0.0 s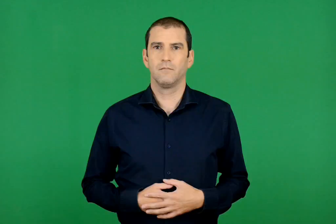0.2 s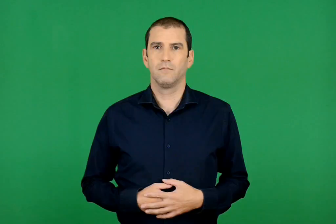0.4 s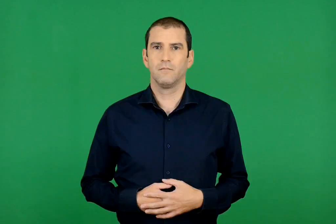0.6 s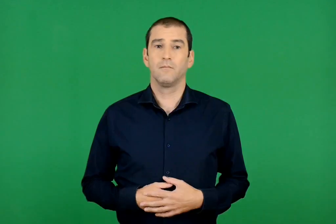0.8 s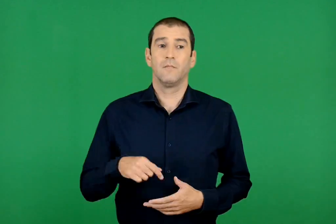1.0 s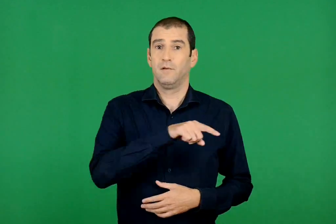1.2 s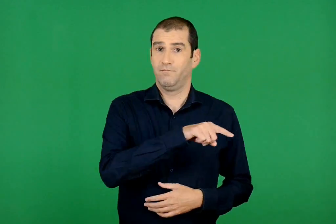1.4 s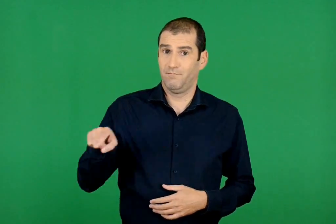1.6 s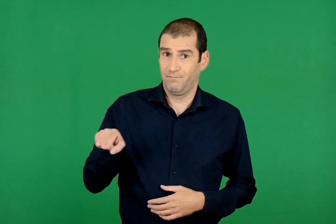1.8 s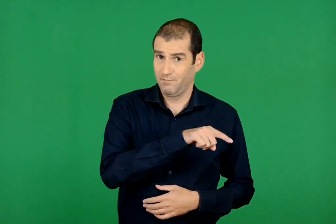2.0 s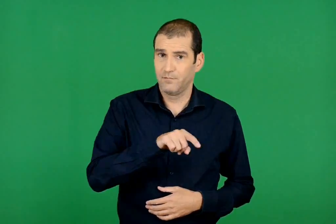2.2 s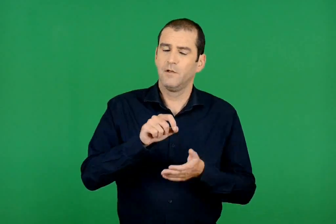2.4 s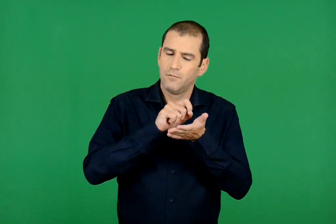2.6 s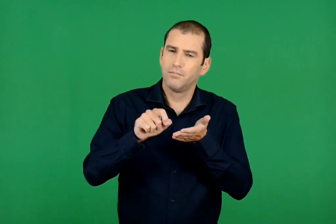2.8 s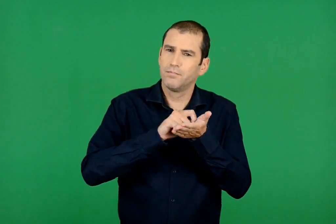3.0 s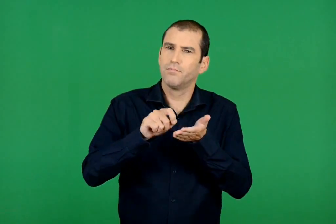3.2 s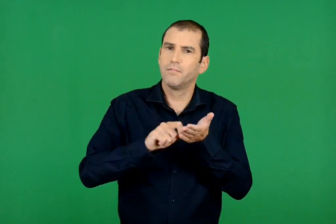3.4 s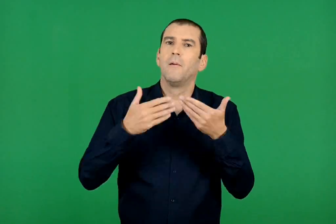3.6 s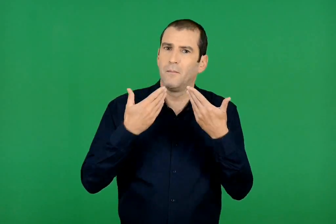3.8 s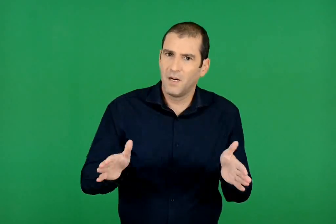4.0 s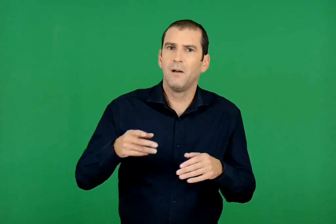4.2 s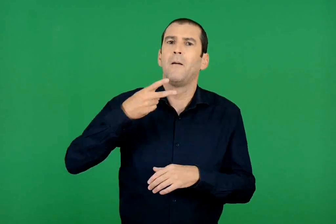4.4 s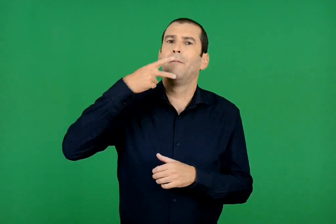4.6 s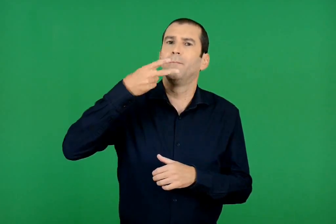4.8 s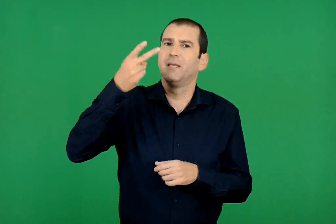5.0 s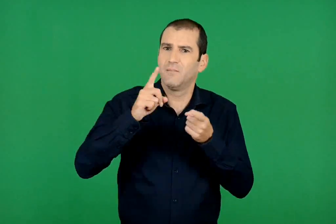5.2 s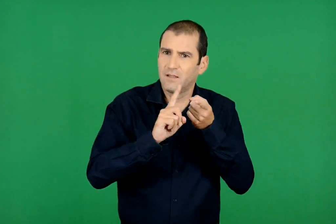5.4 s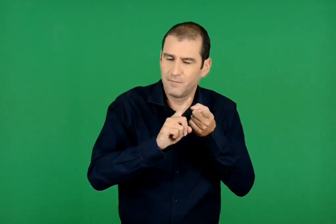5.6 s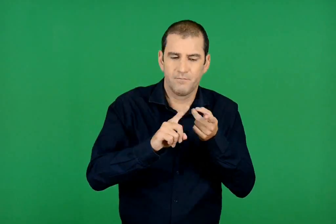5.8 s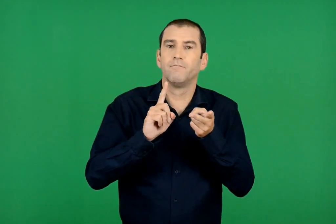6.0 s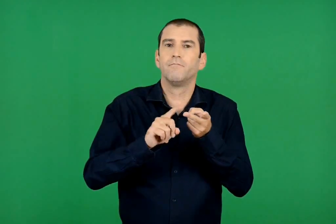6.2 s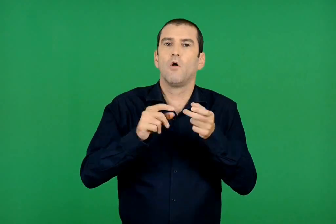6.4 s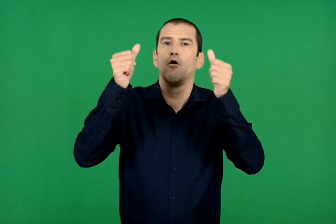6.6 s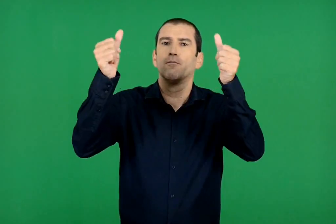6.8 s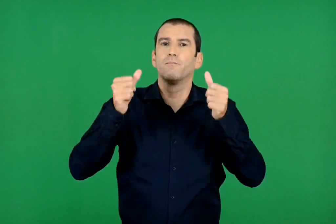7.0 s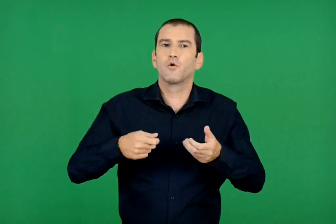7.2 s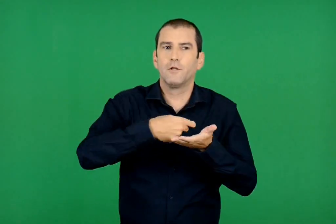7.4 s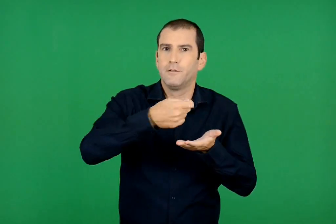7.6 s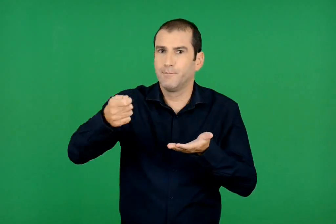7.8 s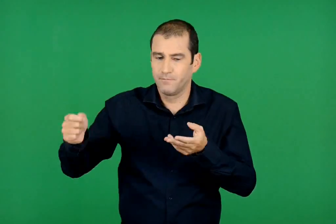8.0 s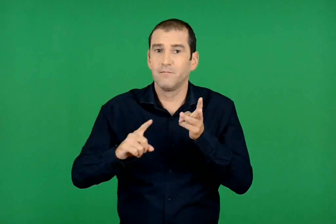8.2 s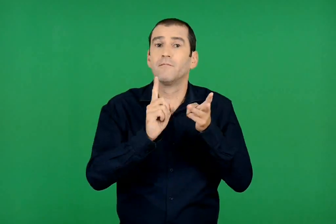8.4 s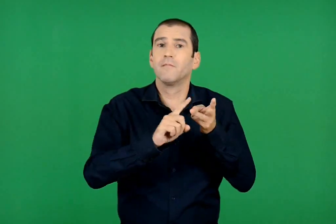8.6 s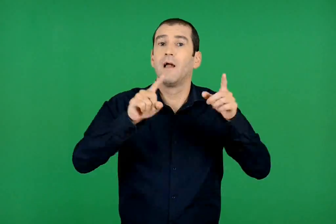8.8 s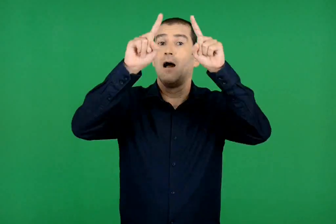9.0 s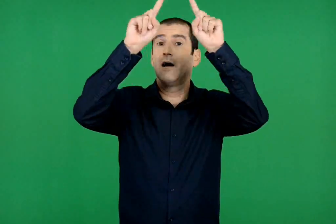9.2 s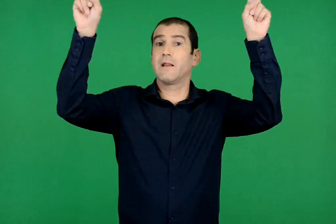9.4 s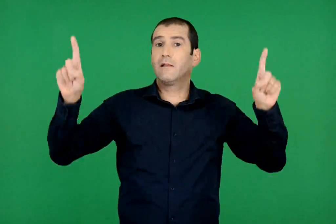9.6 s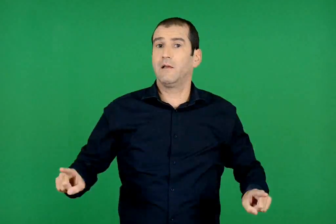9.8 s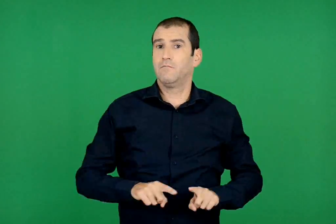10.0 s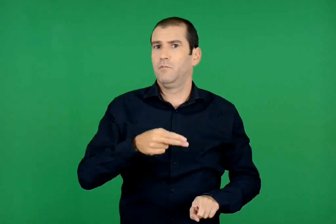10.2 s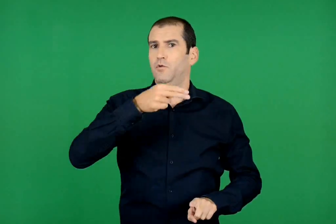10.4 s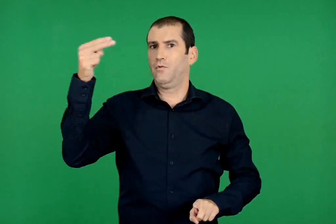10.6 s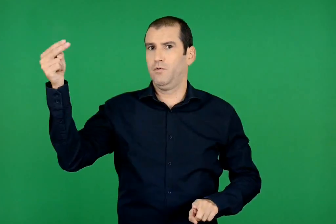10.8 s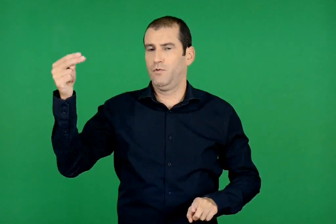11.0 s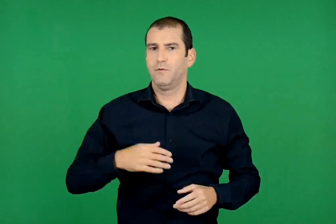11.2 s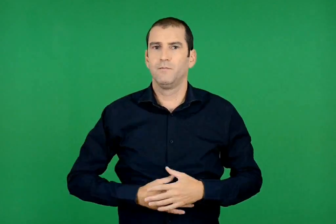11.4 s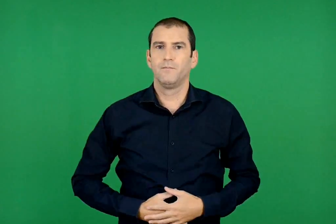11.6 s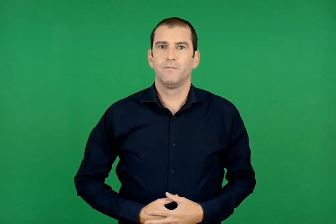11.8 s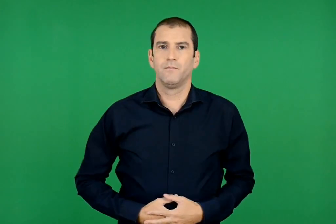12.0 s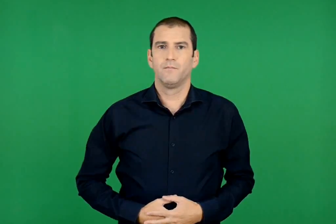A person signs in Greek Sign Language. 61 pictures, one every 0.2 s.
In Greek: εκεί εξέδωσε ποιήματα , προκηρύξεις και την περίφημη χάρτα του
